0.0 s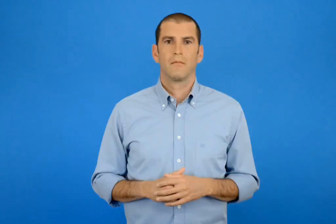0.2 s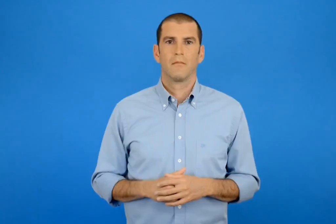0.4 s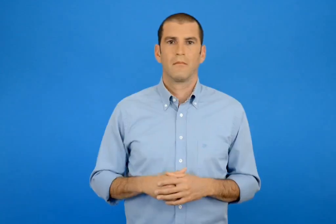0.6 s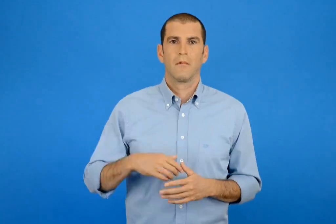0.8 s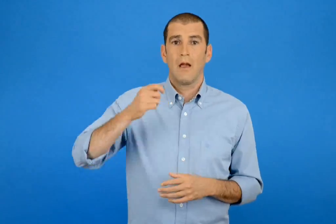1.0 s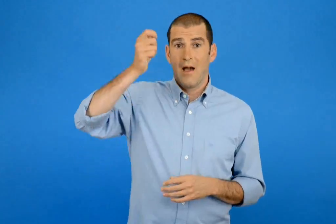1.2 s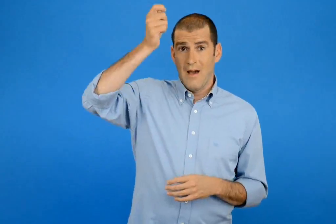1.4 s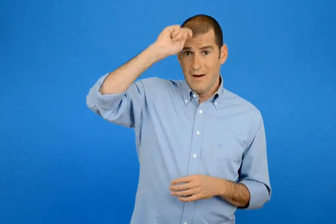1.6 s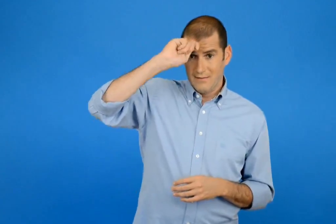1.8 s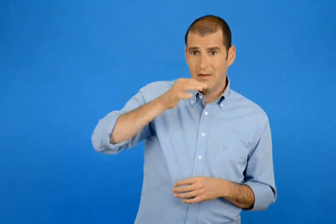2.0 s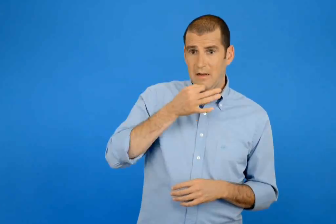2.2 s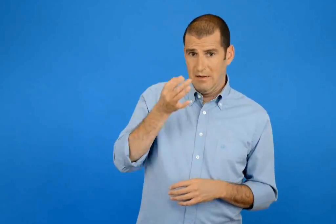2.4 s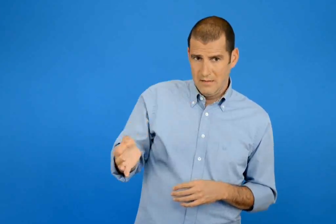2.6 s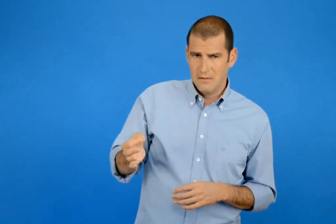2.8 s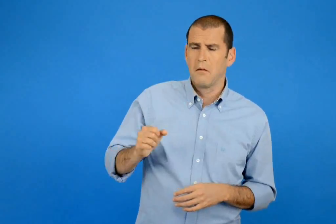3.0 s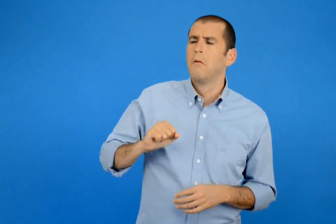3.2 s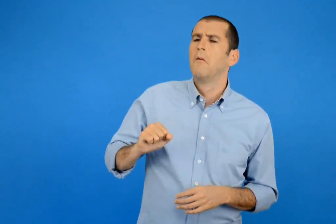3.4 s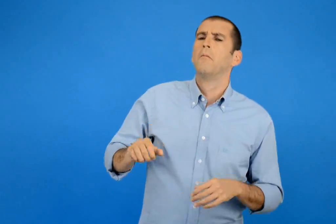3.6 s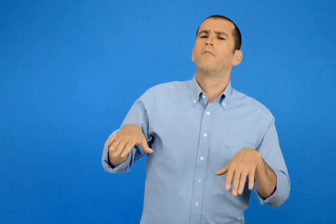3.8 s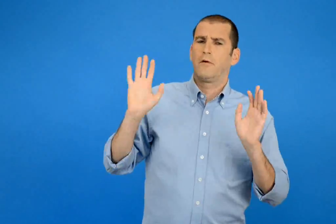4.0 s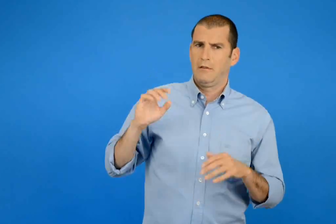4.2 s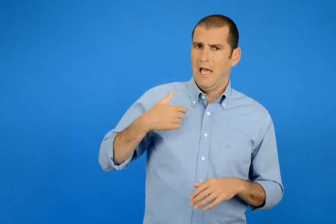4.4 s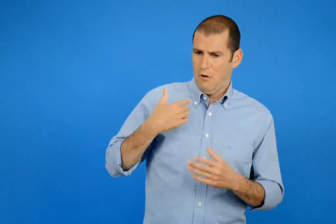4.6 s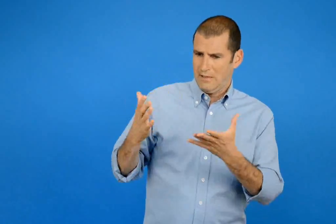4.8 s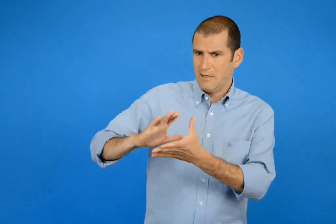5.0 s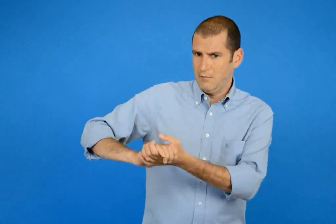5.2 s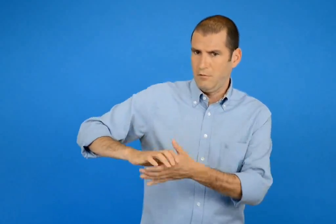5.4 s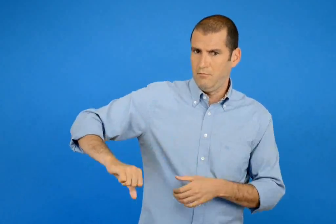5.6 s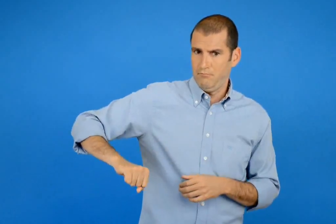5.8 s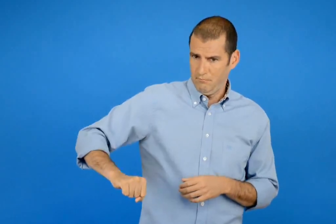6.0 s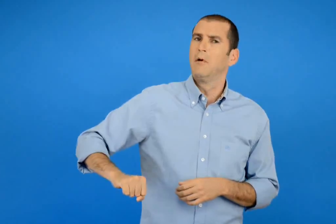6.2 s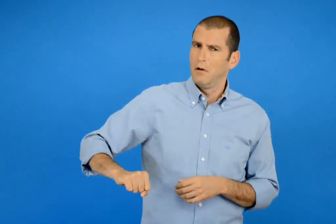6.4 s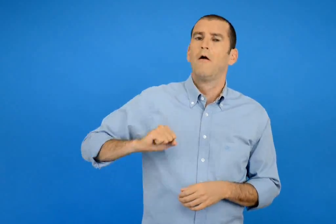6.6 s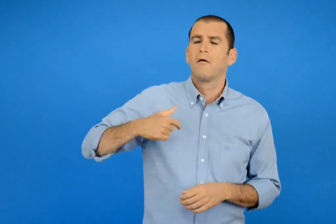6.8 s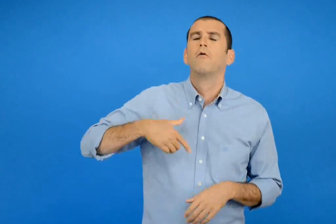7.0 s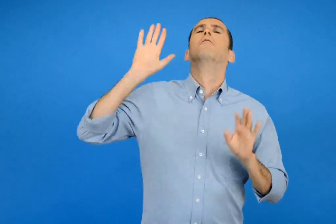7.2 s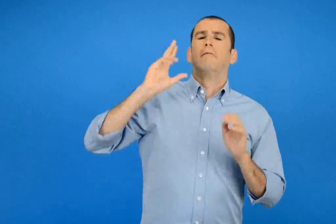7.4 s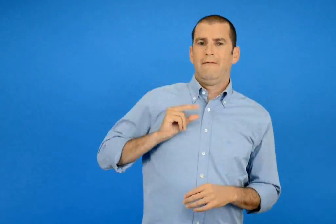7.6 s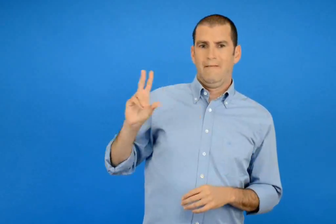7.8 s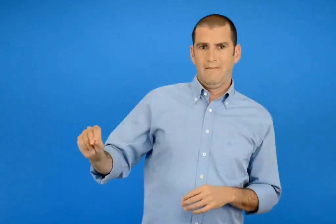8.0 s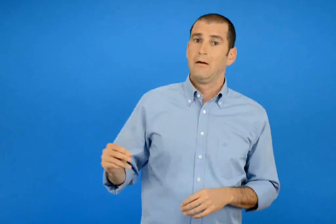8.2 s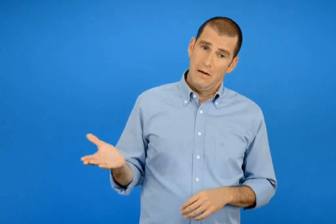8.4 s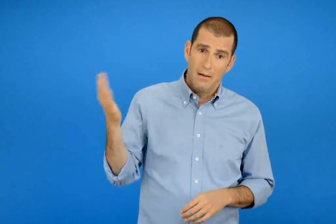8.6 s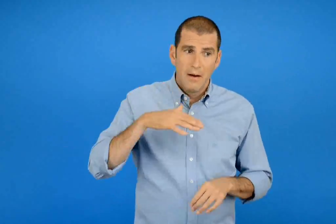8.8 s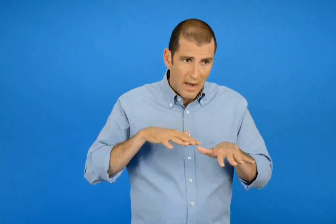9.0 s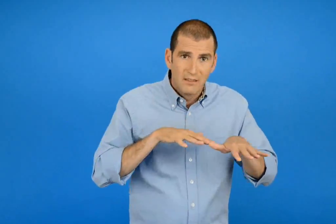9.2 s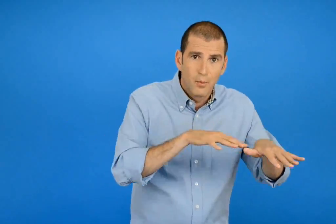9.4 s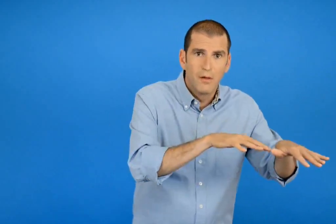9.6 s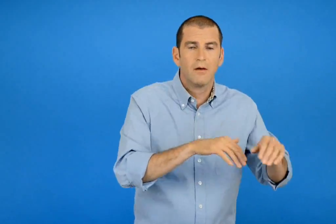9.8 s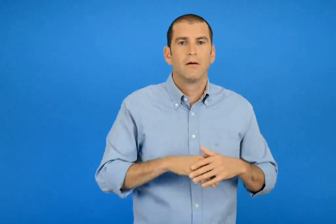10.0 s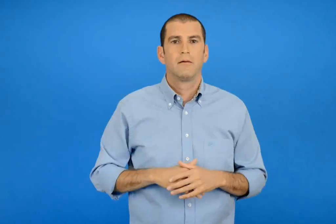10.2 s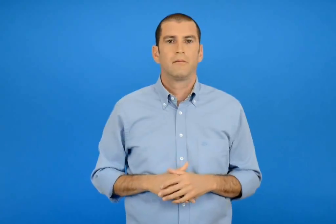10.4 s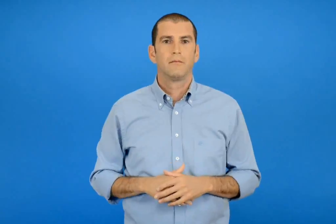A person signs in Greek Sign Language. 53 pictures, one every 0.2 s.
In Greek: μη φοβάσαι θα σου κρατώ το χέρι έτσι δε θα φοβάμαι ούτε εγώ λέει ο άρης ας μπούμε
